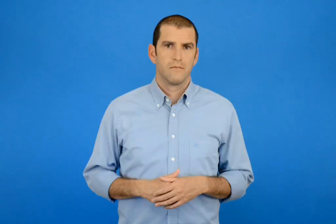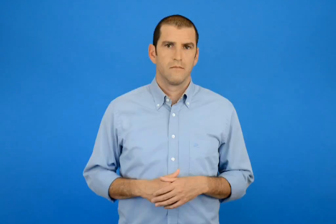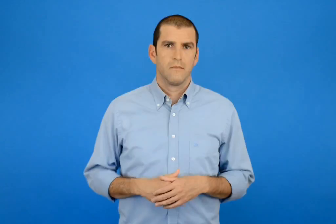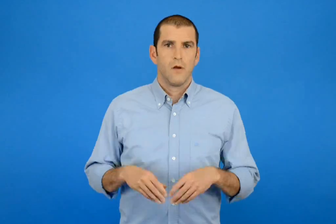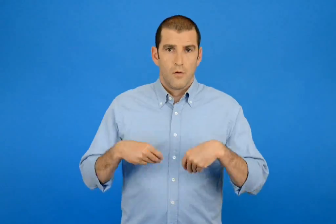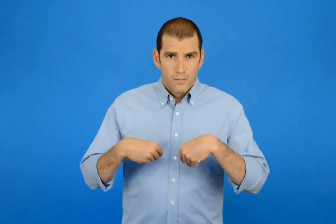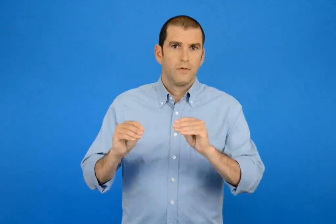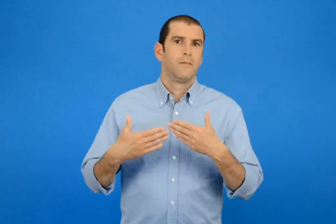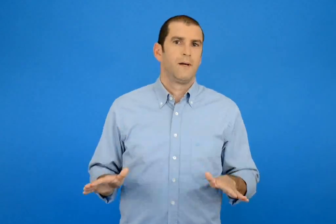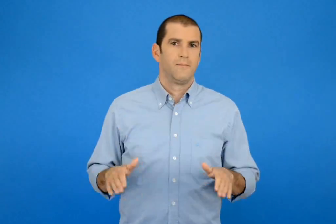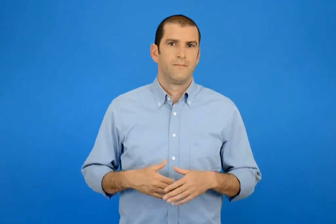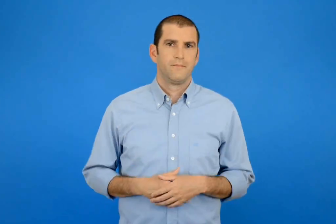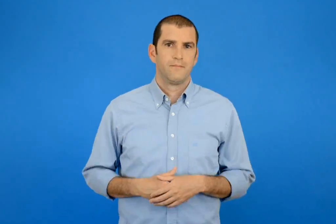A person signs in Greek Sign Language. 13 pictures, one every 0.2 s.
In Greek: πουλήσαμε
